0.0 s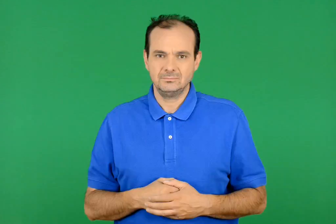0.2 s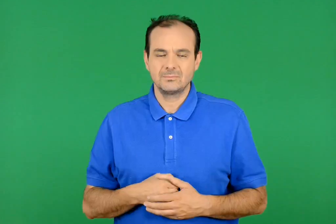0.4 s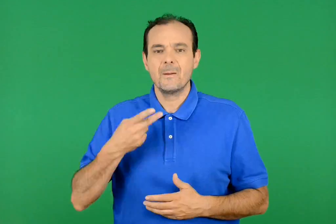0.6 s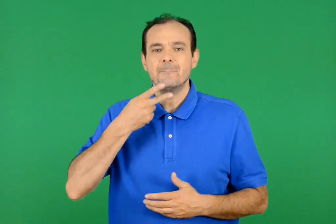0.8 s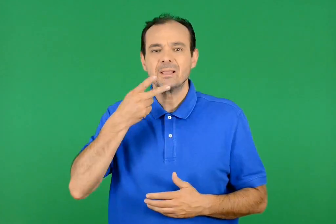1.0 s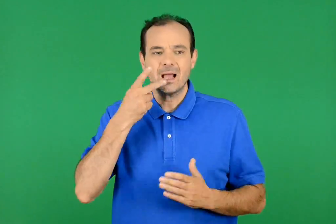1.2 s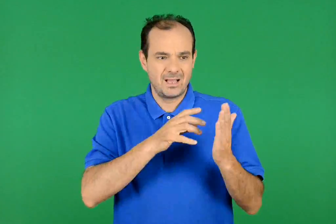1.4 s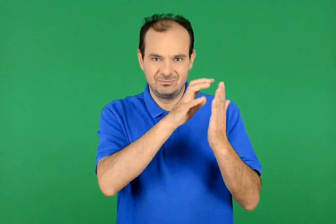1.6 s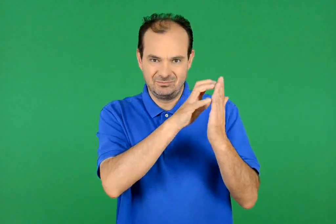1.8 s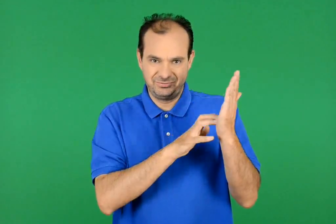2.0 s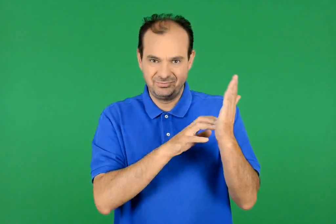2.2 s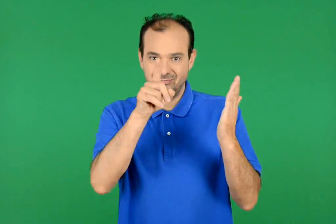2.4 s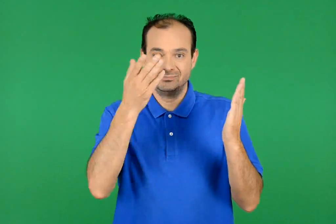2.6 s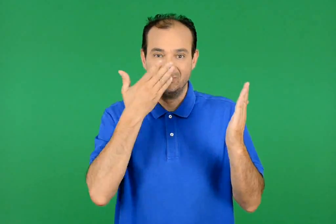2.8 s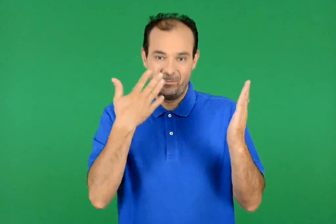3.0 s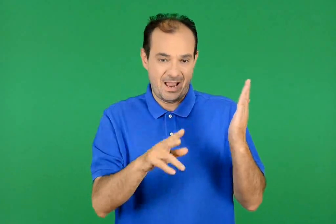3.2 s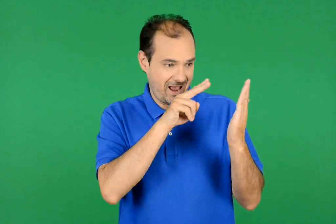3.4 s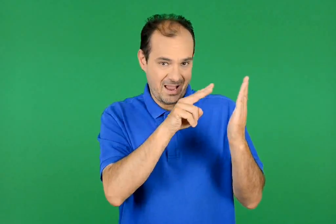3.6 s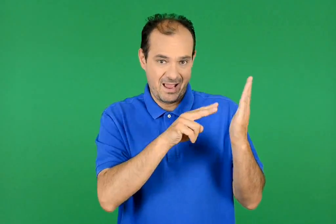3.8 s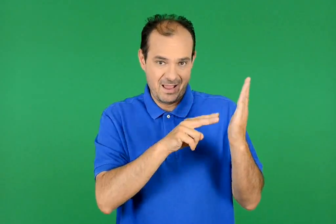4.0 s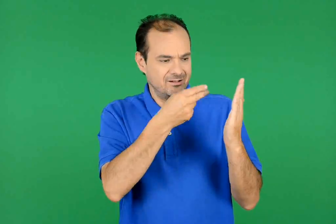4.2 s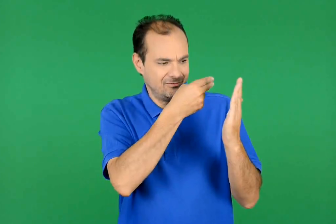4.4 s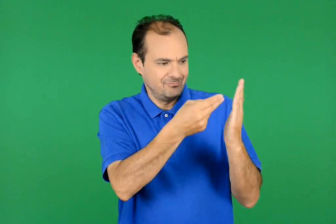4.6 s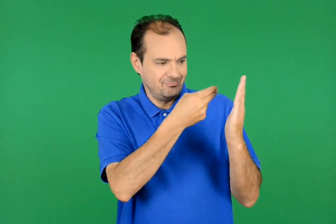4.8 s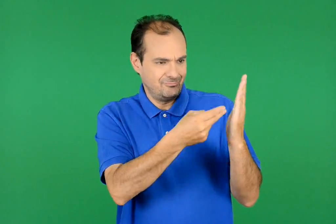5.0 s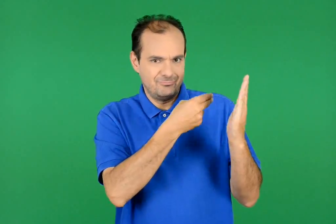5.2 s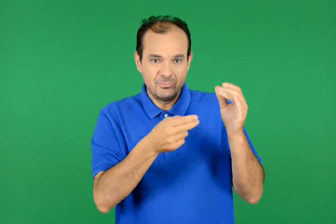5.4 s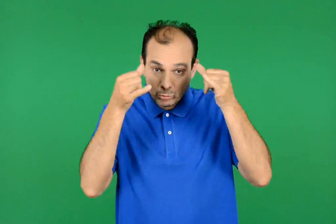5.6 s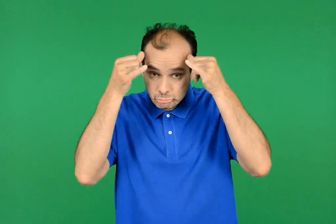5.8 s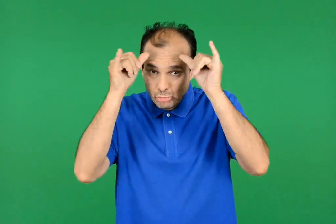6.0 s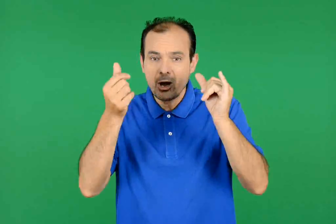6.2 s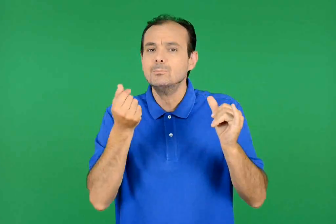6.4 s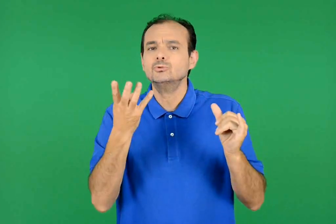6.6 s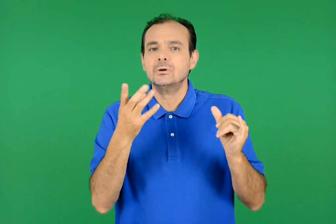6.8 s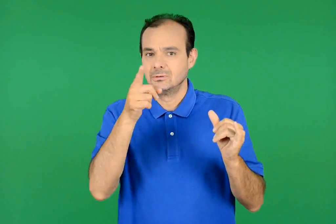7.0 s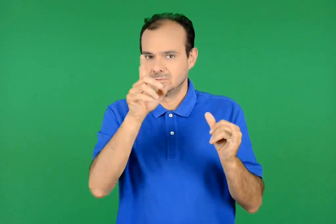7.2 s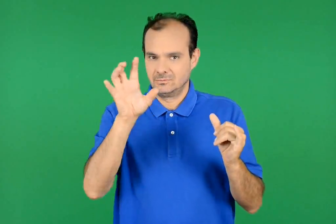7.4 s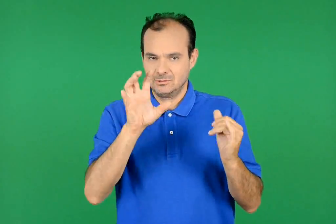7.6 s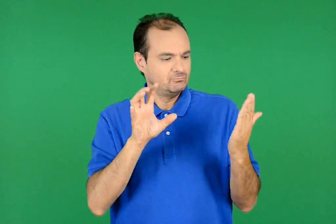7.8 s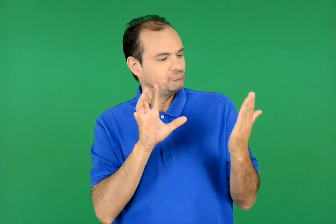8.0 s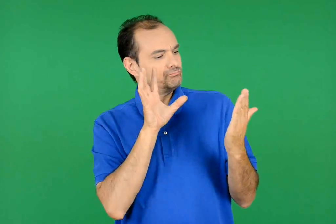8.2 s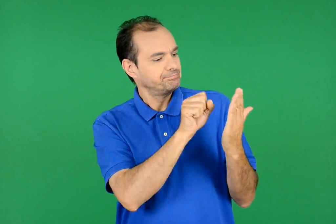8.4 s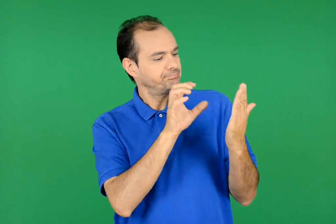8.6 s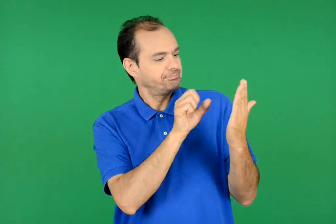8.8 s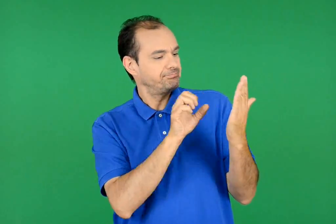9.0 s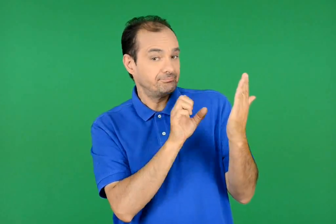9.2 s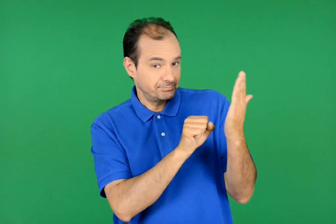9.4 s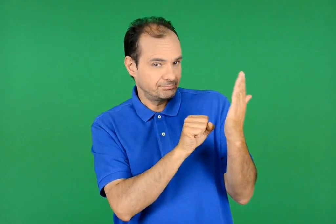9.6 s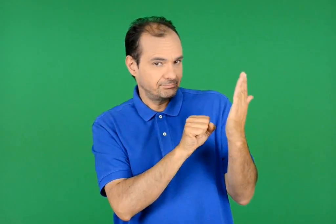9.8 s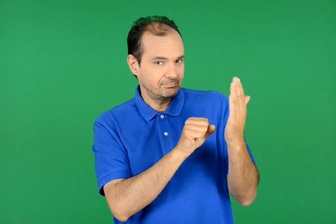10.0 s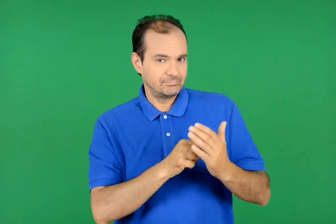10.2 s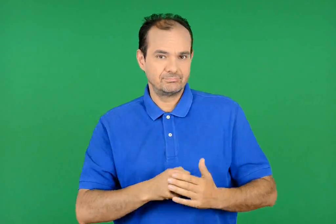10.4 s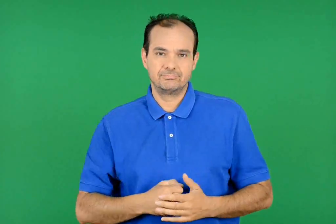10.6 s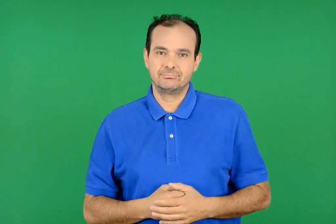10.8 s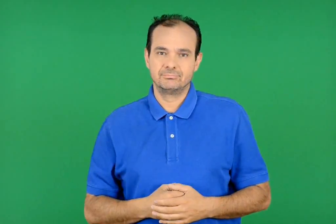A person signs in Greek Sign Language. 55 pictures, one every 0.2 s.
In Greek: βρες πόσοι στίχοι αναφέρονται σε κάθε ζώο στο ποίημα που διάβασες
